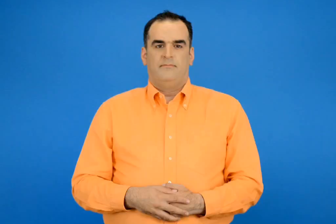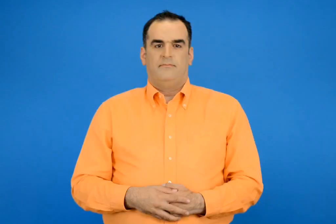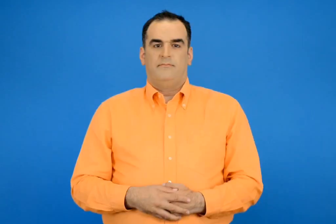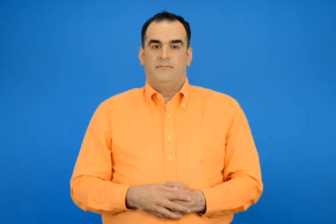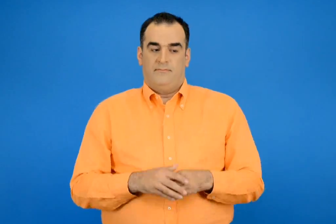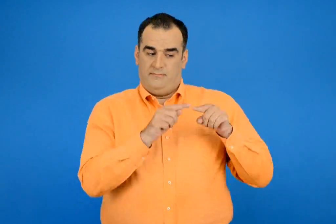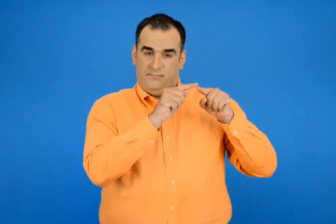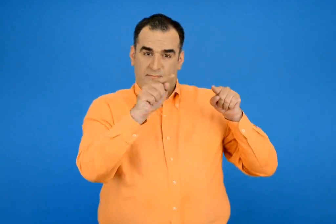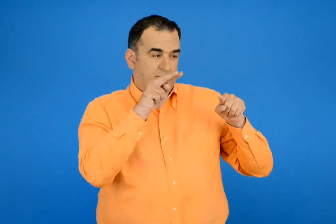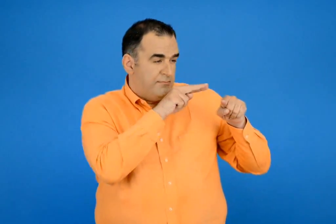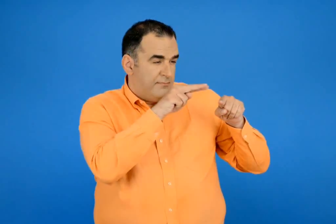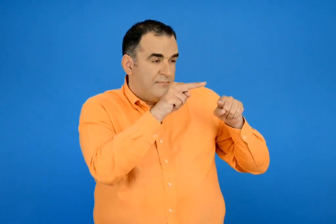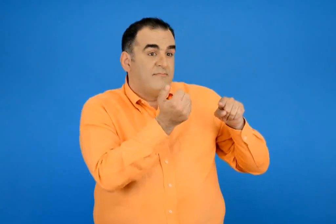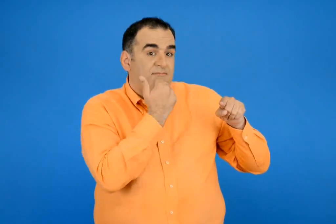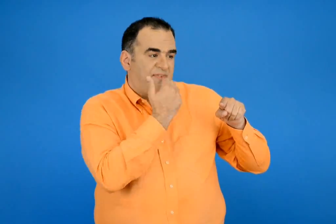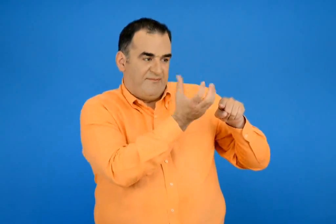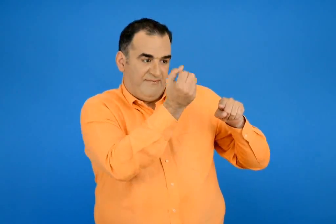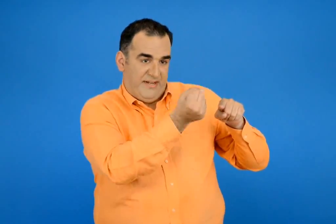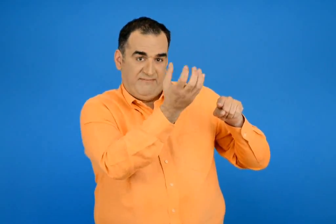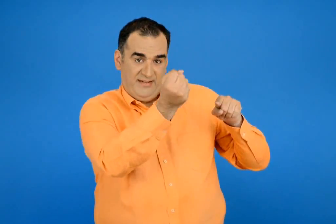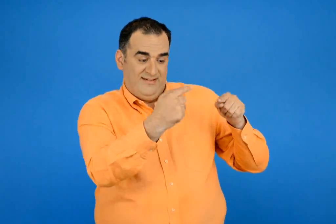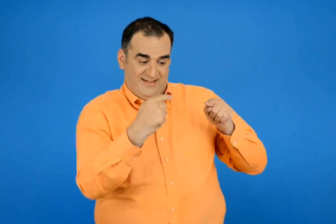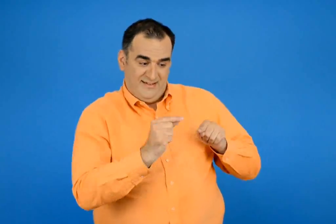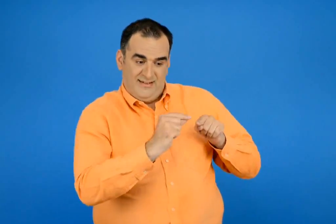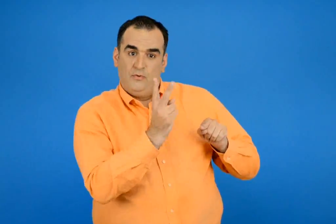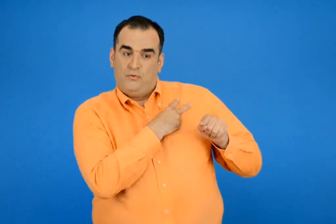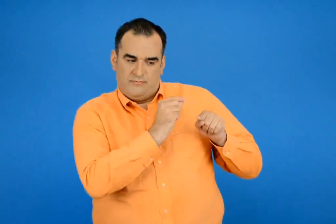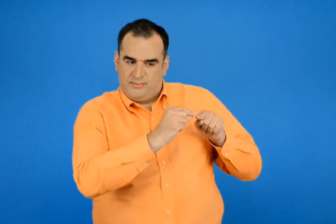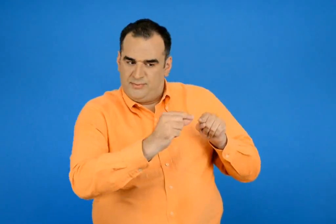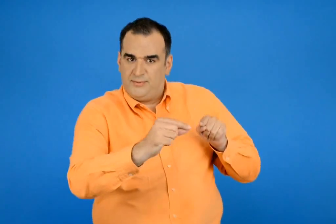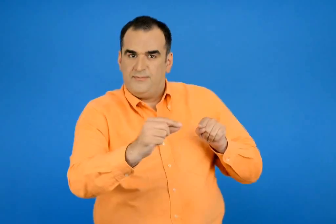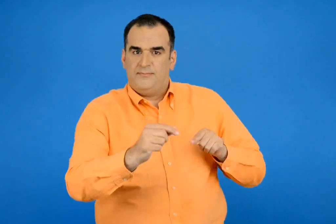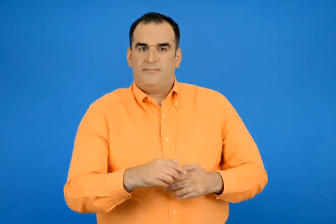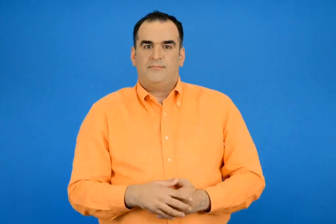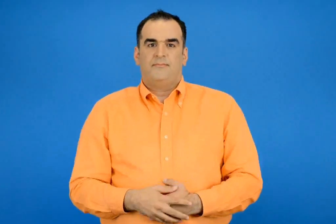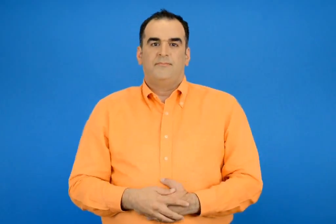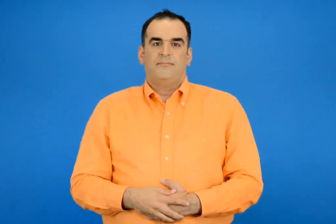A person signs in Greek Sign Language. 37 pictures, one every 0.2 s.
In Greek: βρίσκω τα λάθη ξαναγραφώ σωστά
